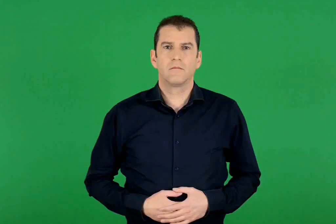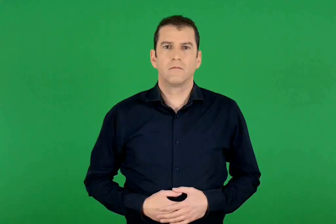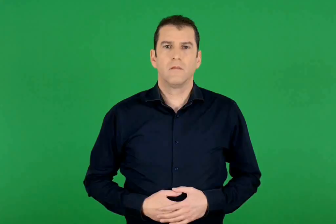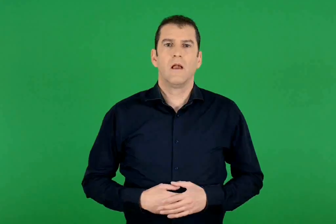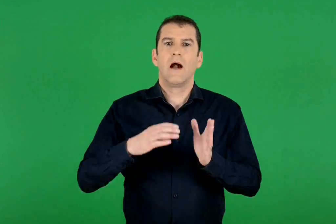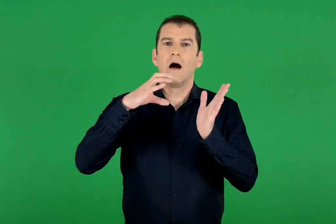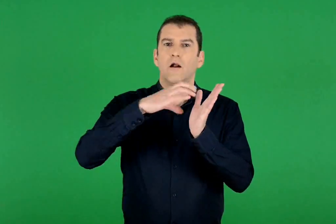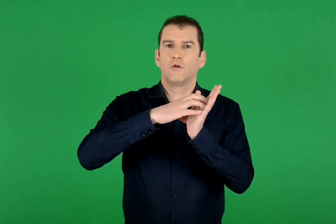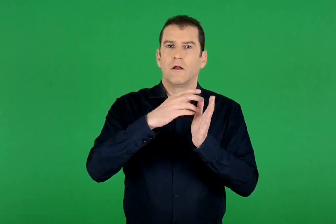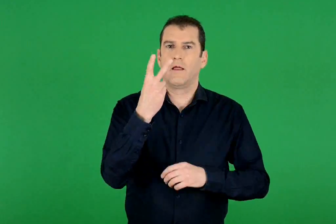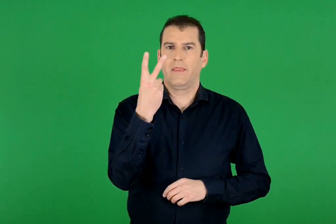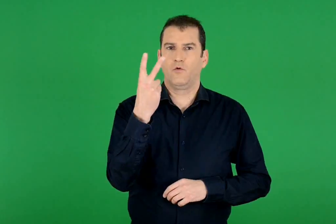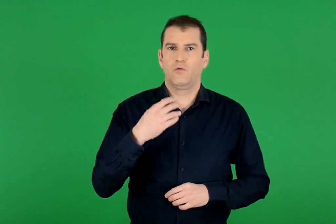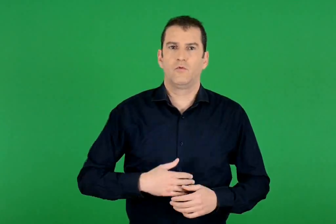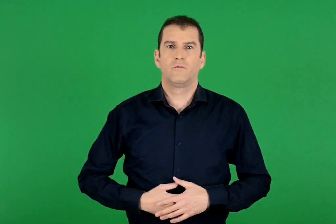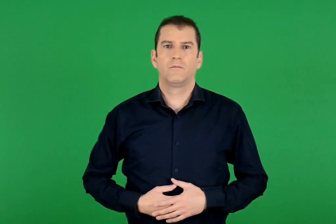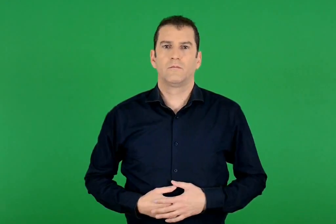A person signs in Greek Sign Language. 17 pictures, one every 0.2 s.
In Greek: ενότητα 2 ο τόπος μας
